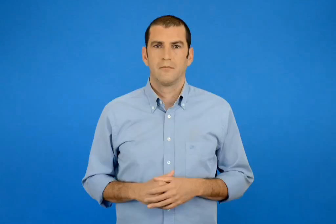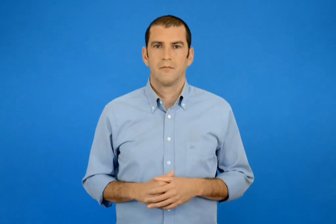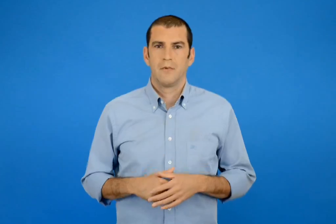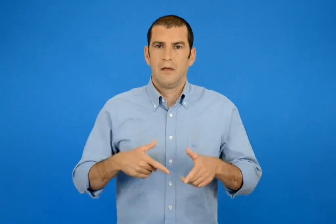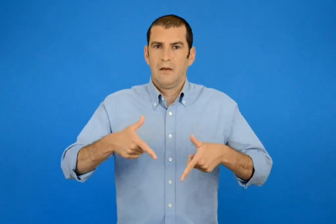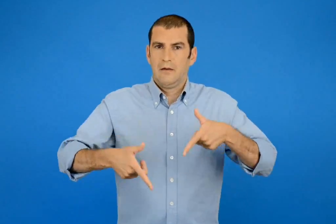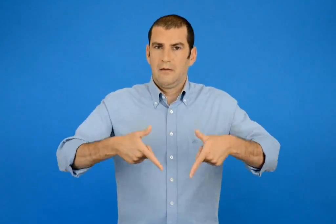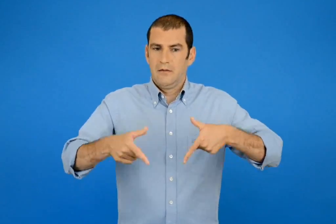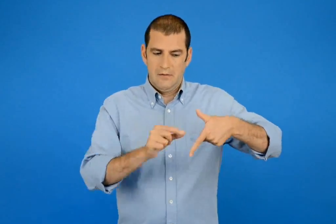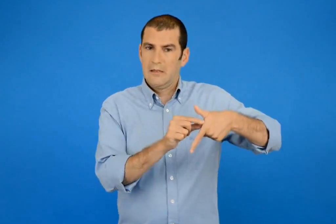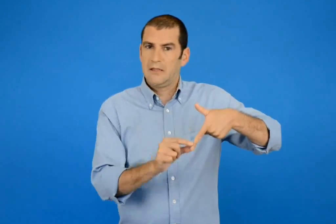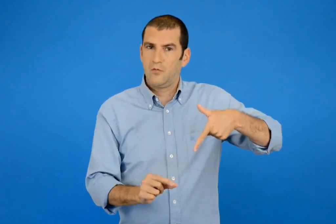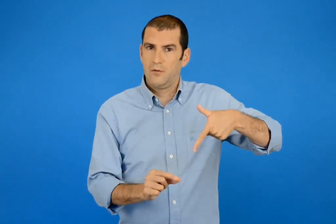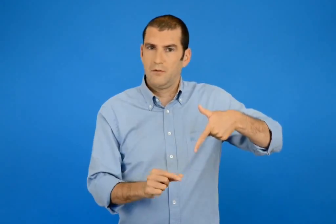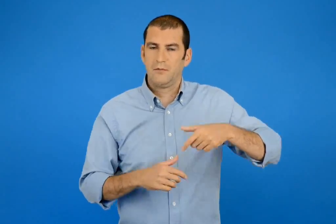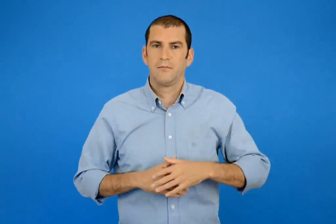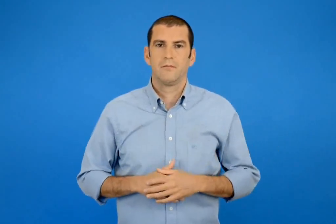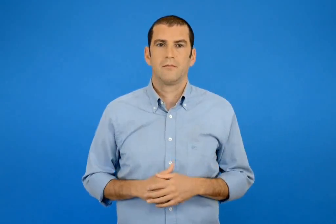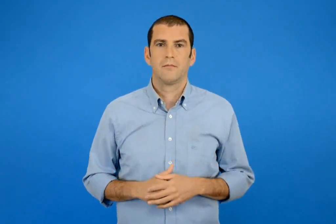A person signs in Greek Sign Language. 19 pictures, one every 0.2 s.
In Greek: τακούνι
